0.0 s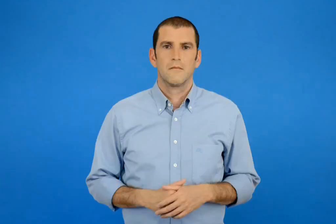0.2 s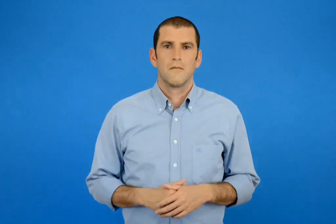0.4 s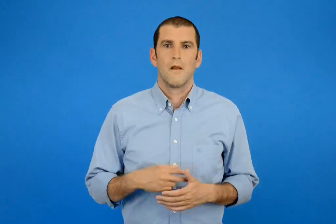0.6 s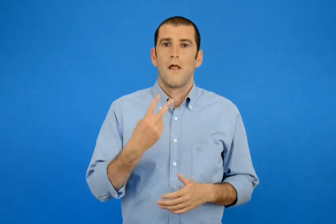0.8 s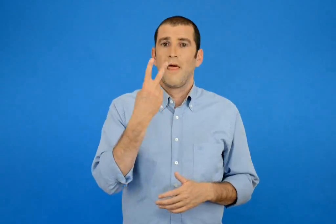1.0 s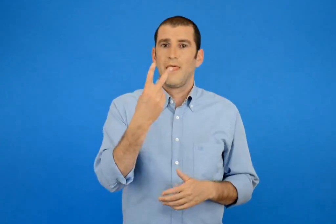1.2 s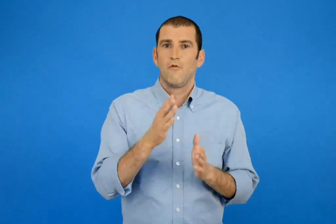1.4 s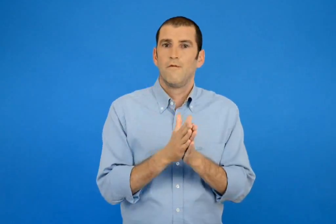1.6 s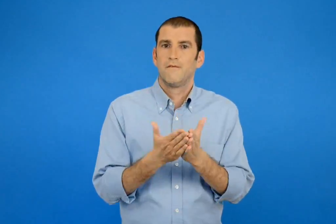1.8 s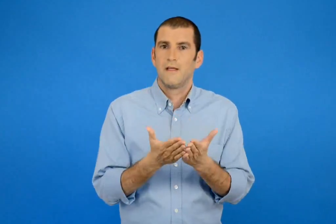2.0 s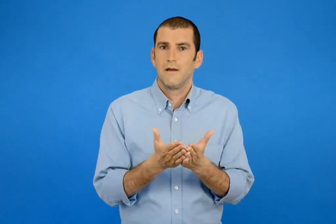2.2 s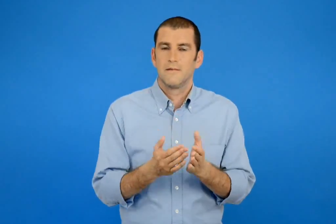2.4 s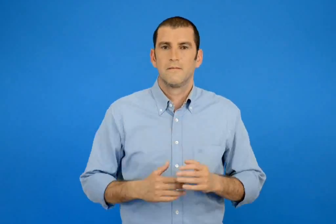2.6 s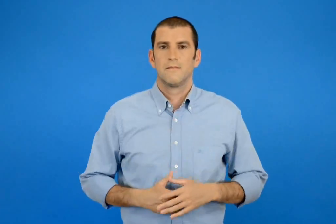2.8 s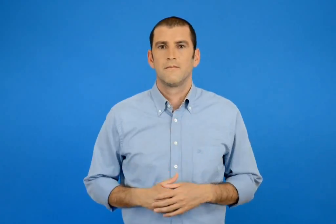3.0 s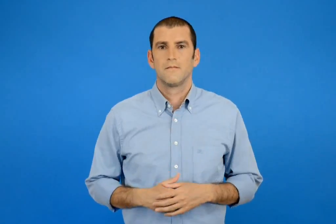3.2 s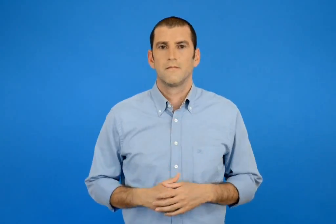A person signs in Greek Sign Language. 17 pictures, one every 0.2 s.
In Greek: 2 βιβλία
